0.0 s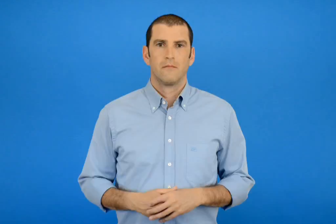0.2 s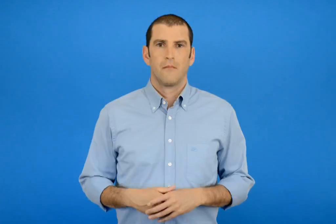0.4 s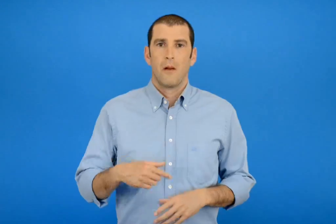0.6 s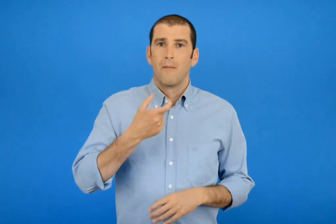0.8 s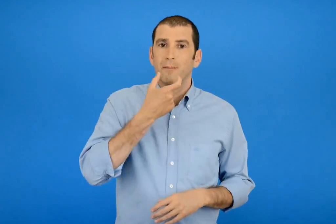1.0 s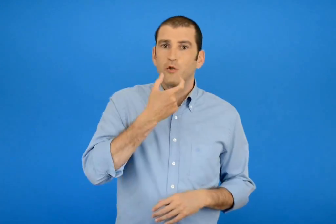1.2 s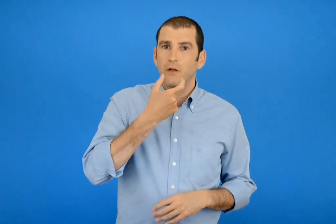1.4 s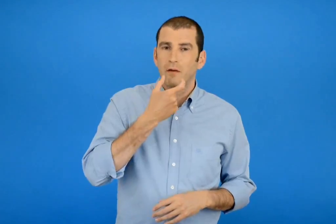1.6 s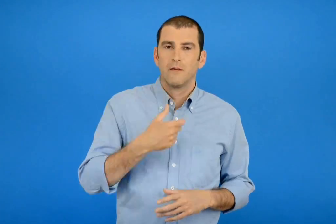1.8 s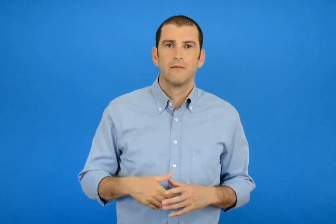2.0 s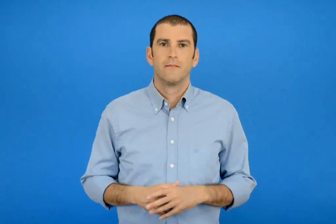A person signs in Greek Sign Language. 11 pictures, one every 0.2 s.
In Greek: μπισκότα
